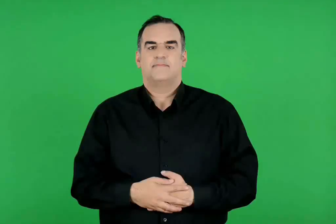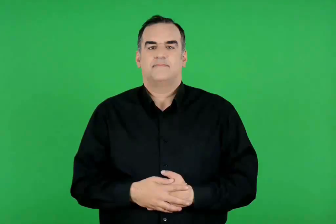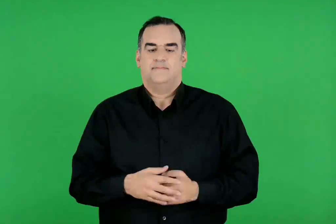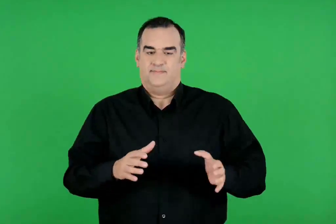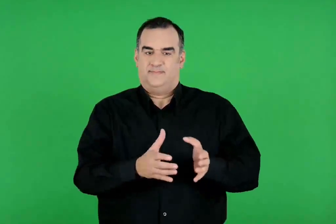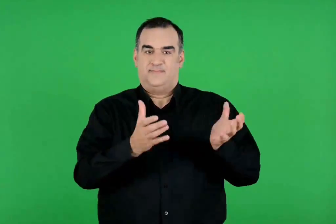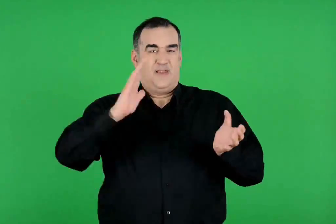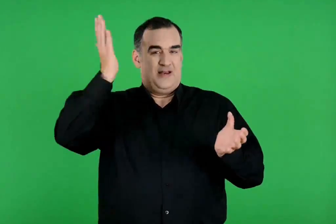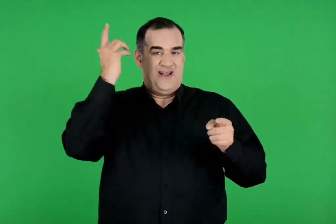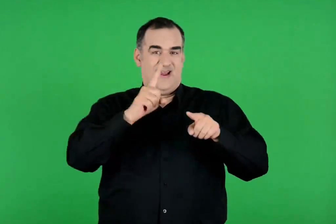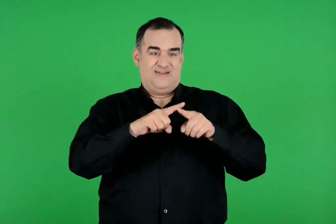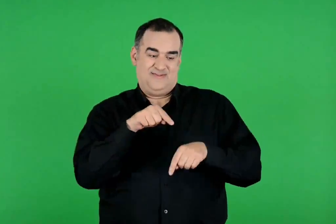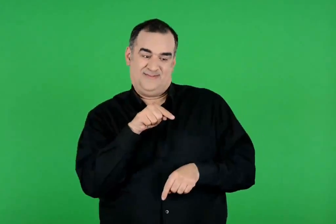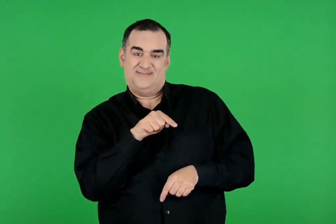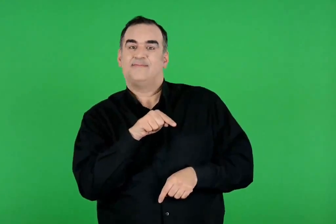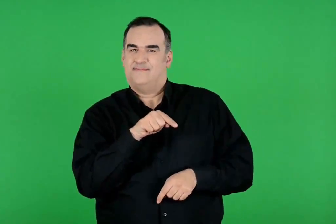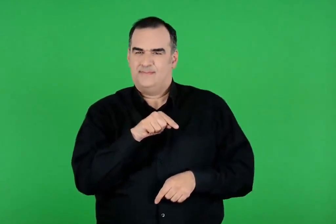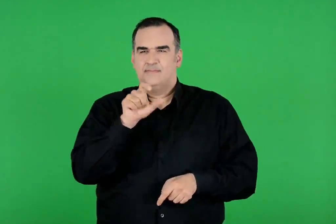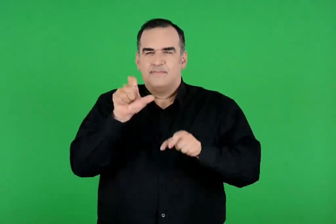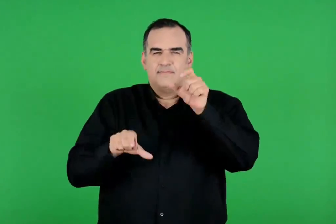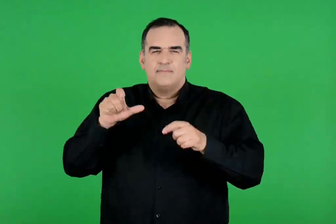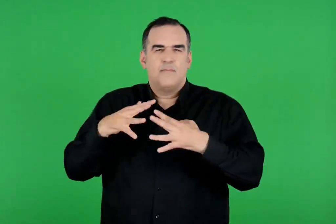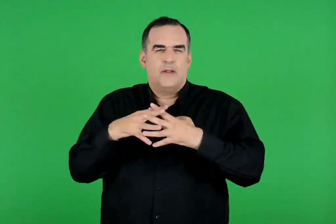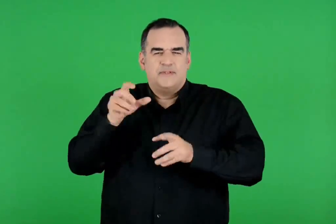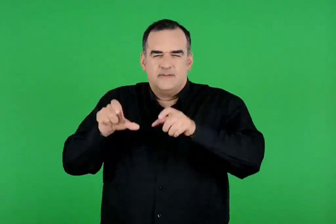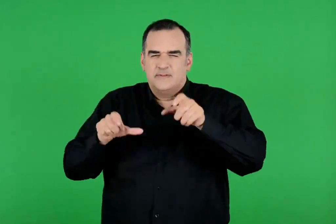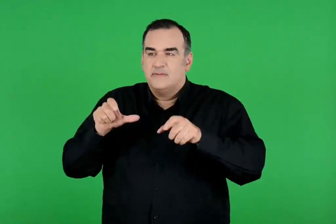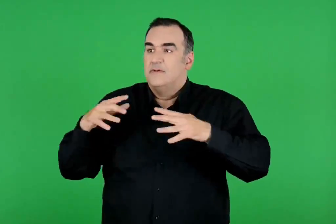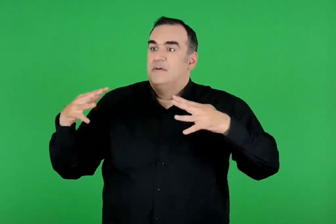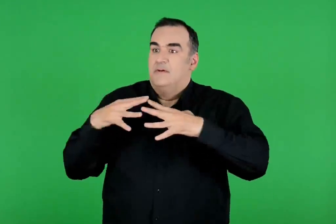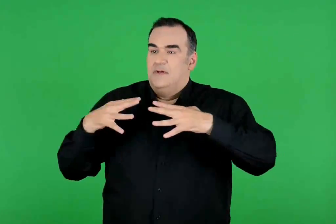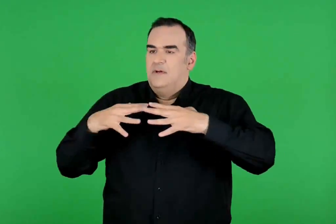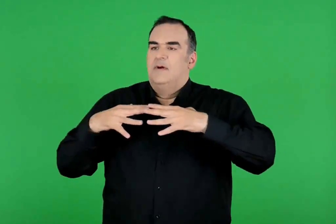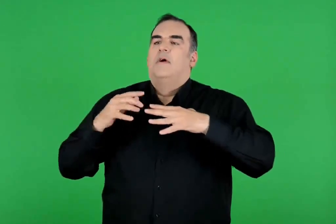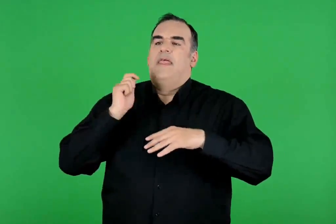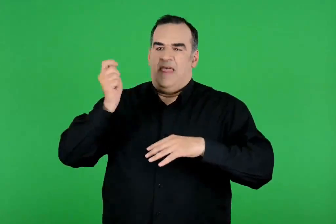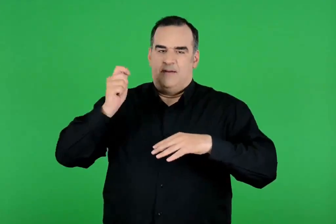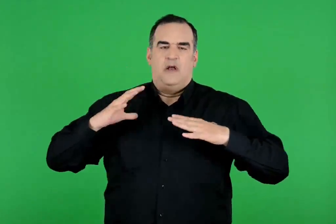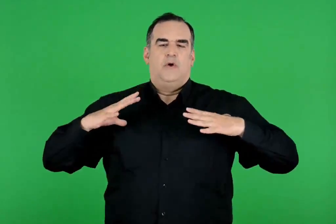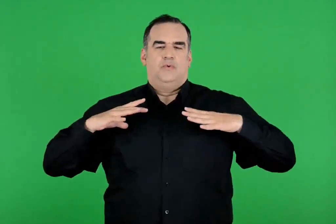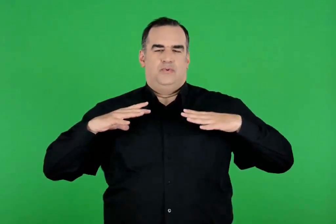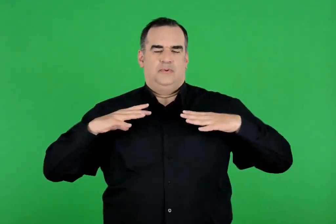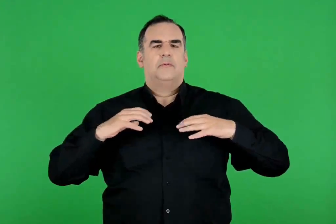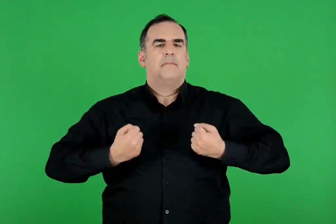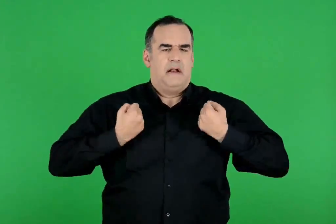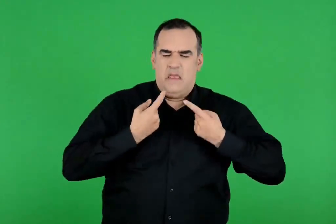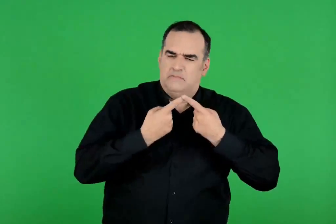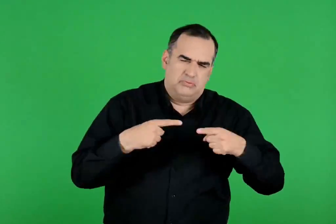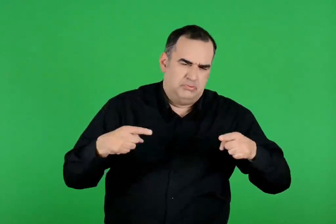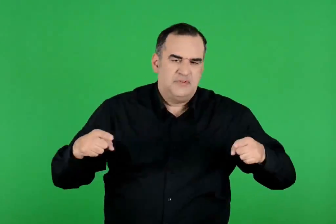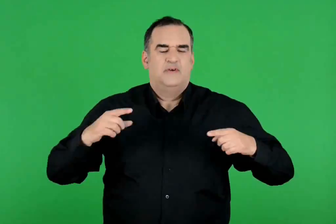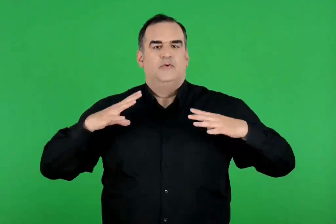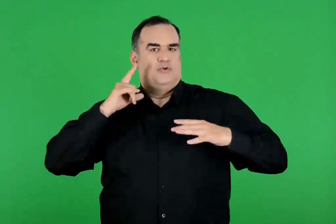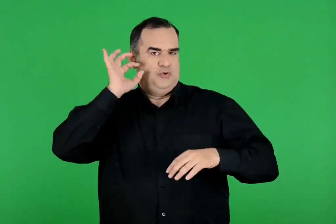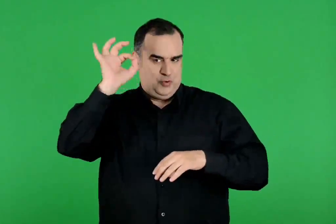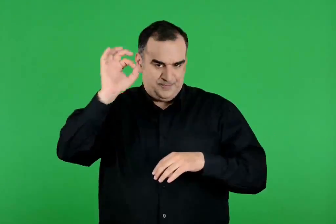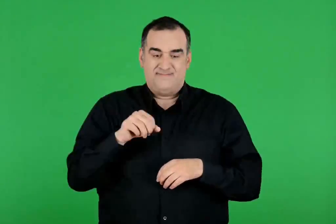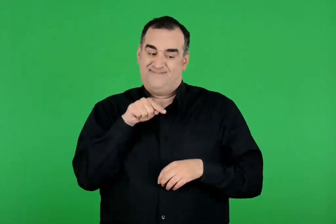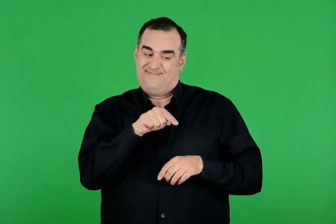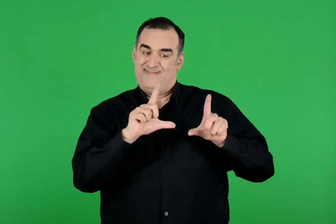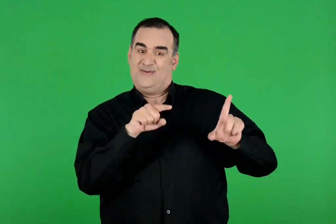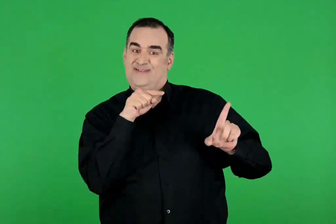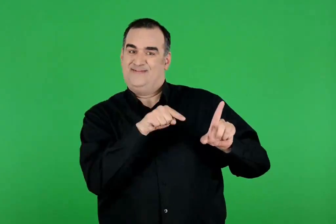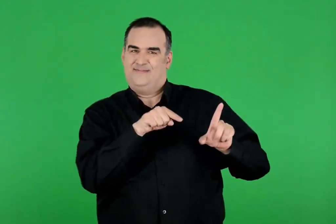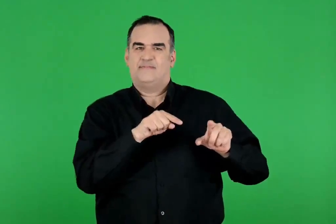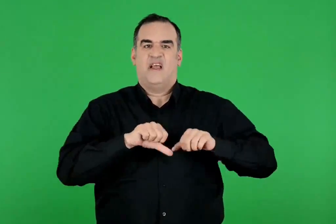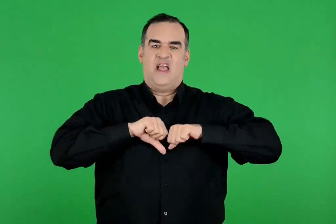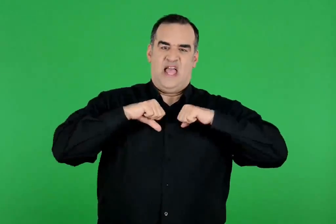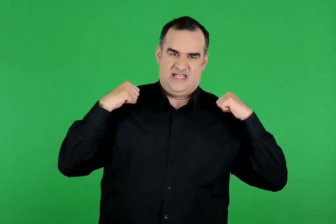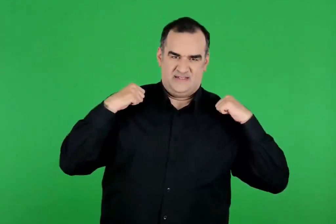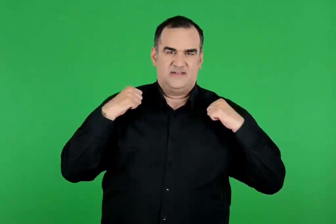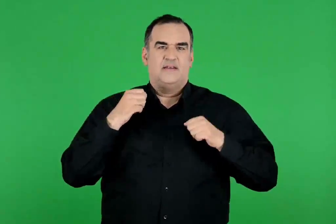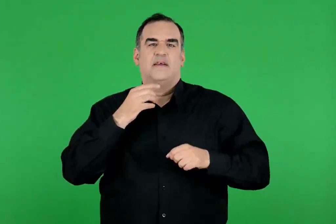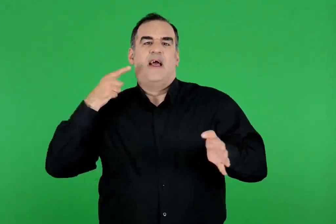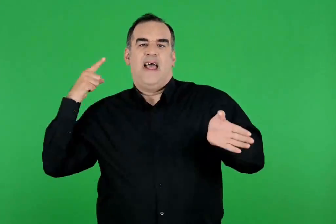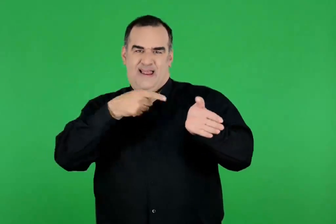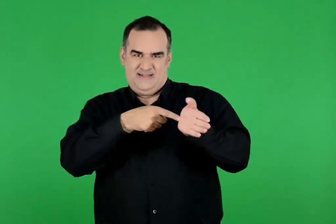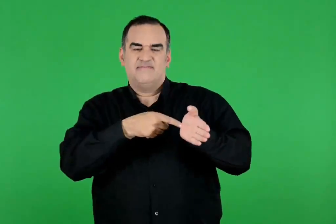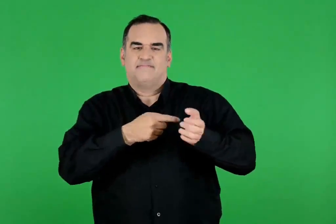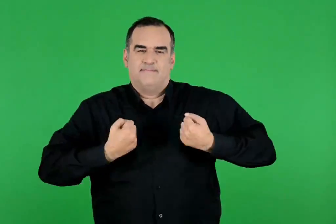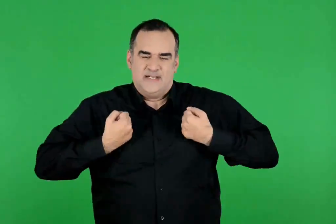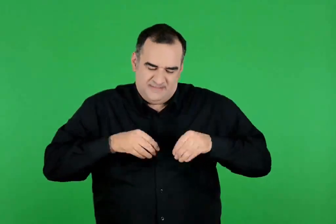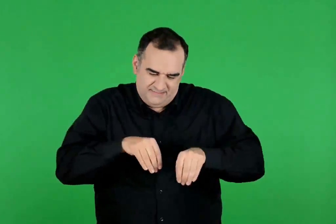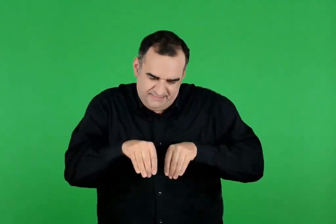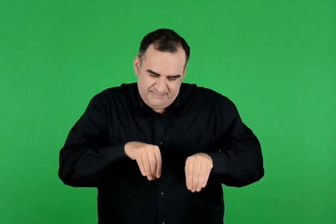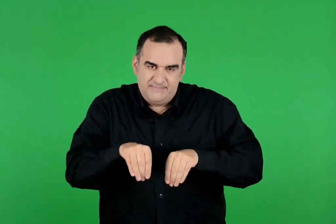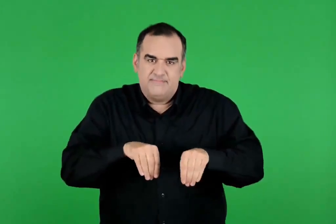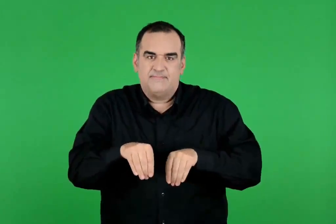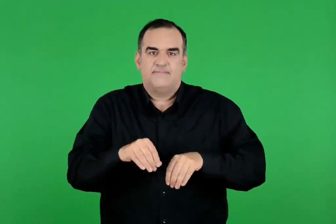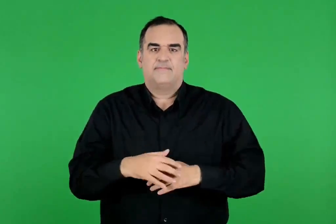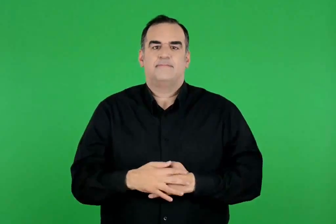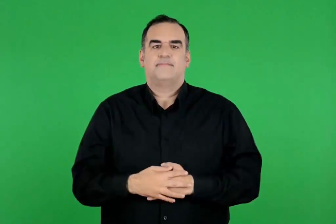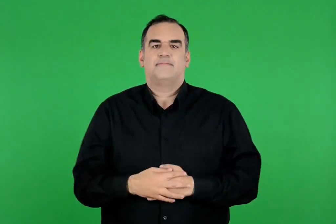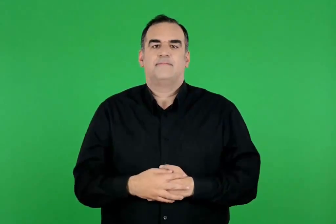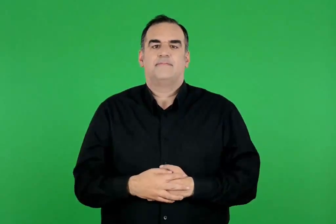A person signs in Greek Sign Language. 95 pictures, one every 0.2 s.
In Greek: οι πολεμιστές στα διαλείμματα των μαχών έπαιζαν διάφορα παιχνίδια για να ξεκουραστούν. στην εικόνα ο αίαντας και ο αχιλλέας παίζουν πεσσούς. από αρχαίο ελληνικό αγγείο
